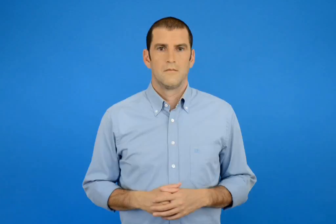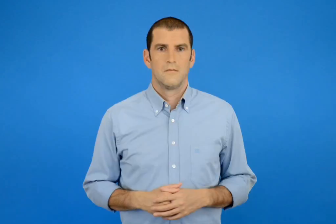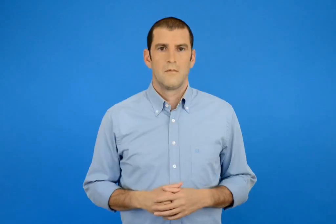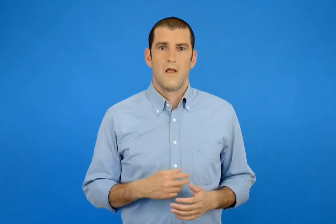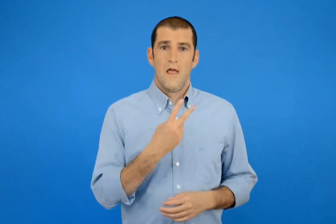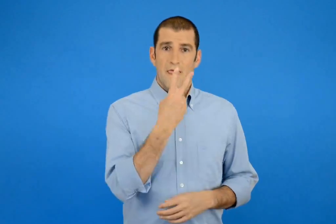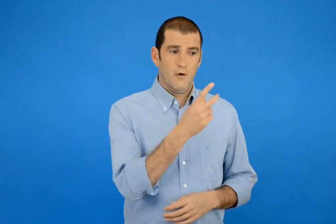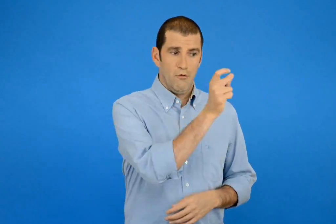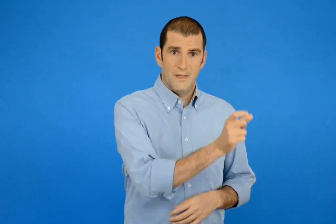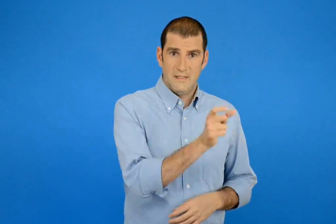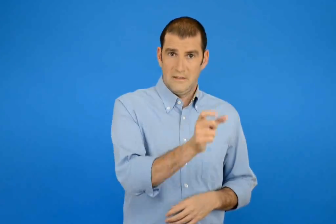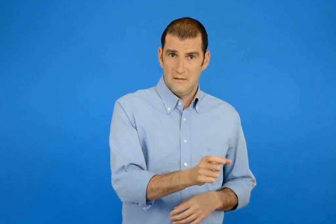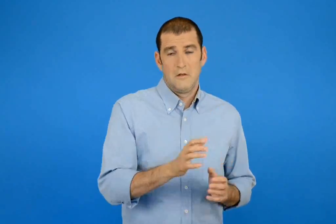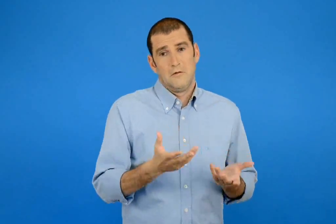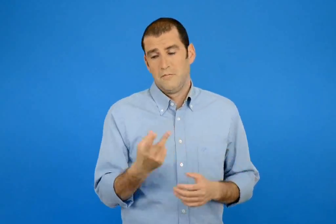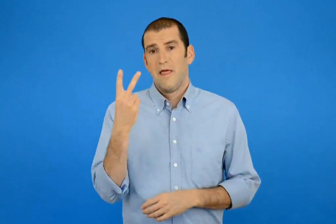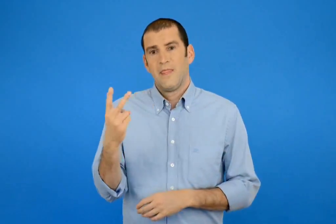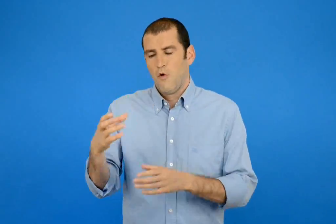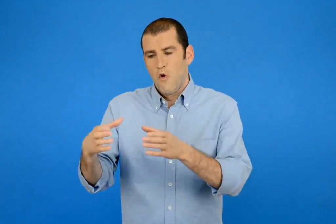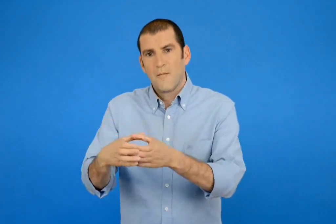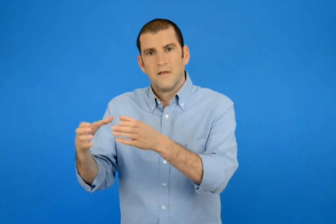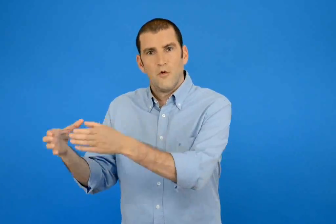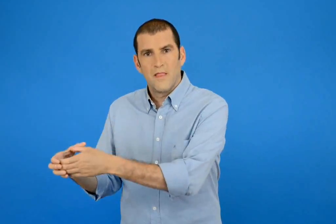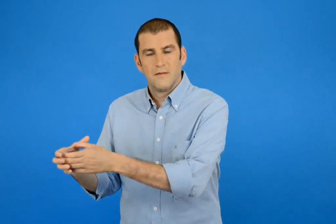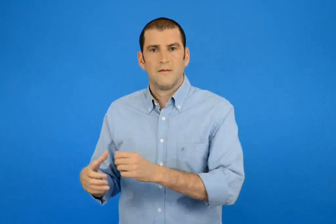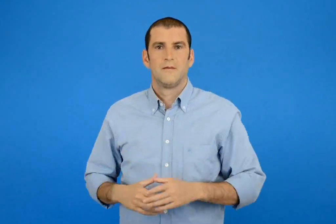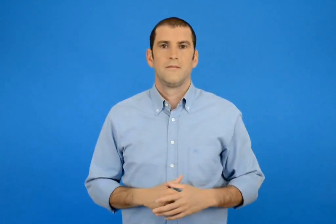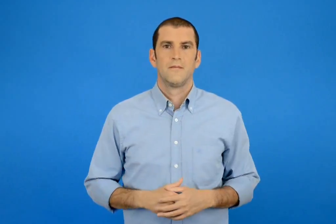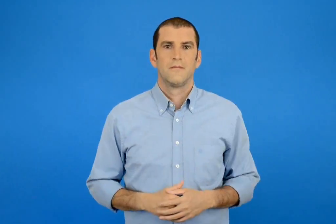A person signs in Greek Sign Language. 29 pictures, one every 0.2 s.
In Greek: 2 παίκτες η 2 ομάδες παικτών
